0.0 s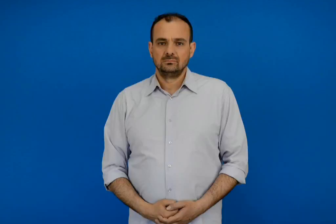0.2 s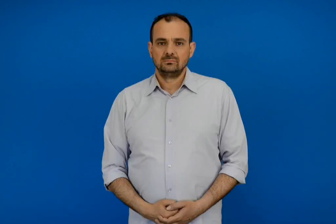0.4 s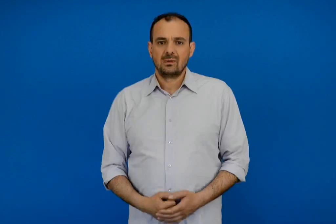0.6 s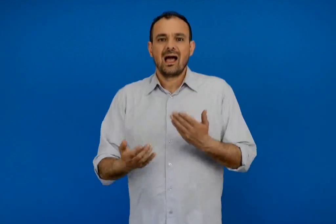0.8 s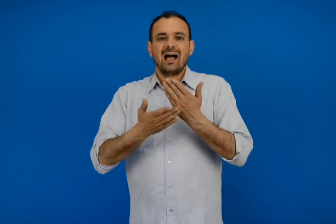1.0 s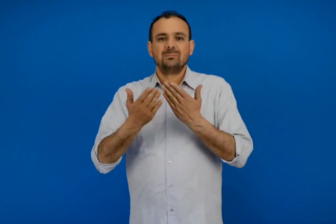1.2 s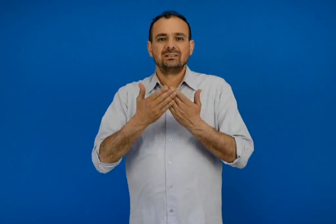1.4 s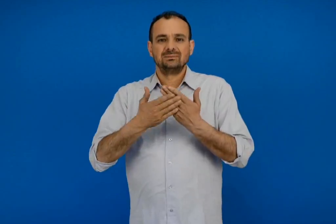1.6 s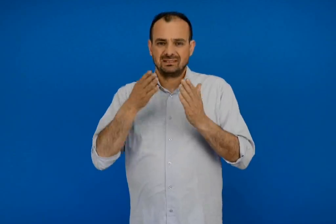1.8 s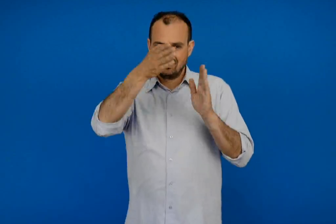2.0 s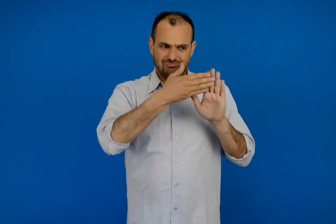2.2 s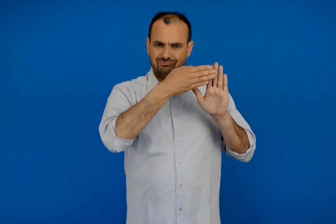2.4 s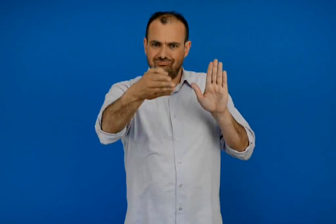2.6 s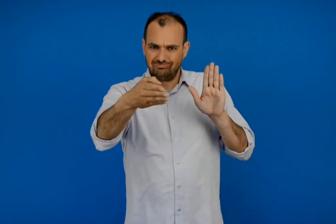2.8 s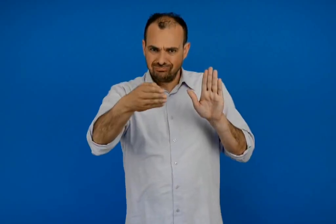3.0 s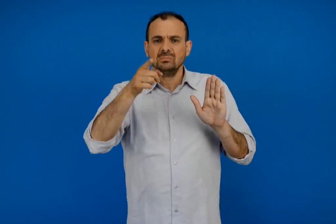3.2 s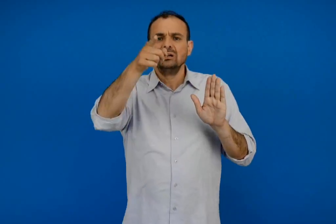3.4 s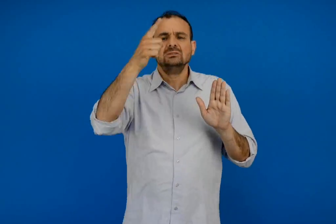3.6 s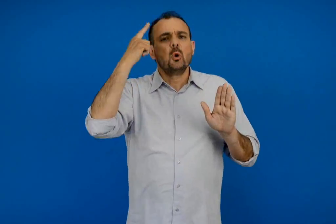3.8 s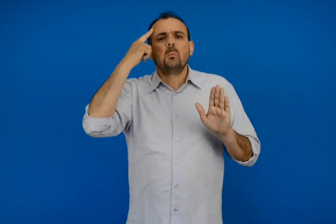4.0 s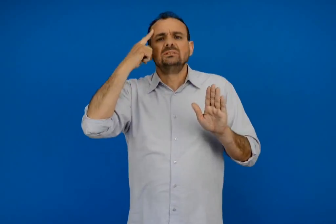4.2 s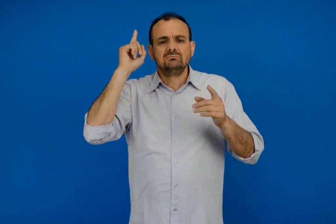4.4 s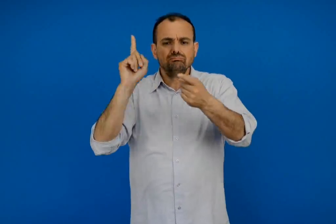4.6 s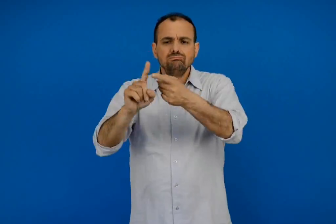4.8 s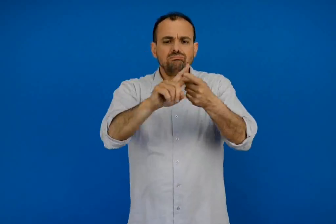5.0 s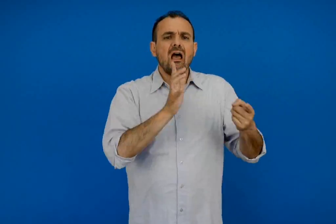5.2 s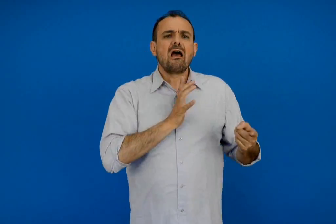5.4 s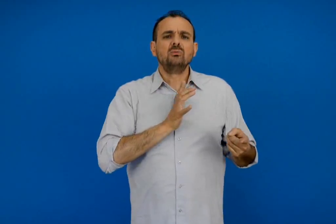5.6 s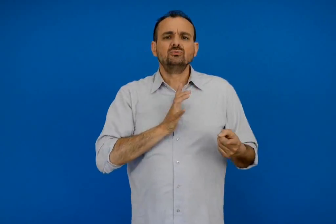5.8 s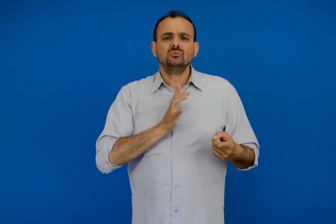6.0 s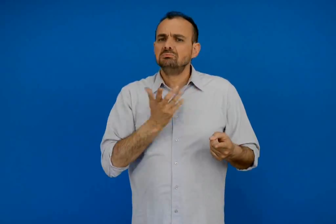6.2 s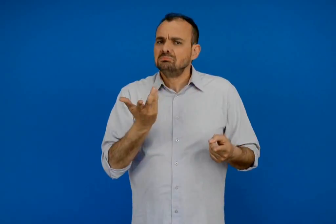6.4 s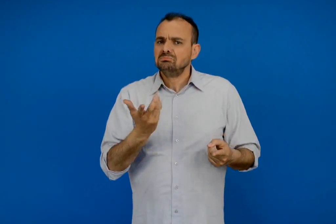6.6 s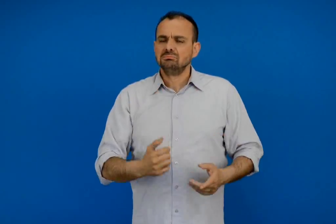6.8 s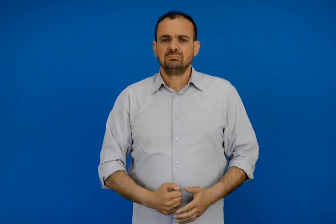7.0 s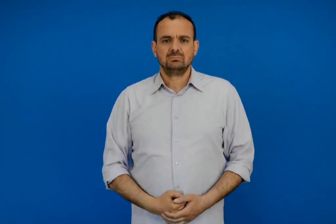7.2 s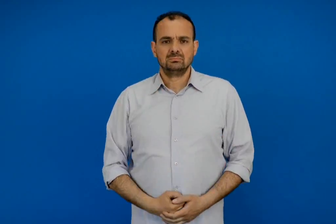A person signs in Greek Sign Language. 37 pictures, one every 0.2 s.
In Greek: κατά την επίσκεψη μας νομίζεις ότι θα συναντήσουμε ανθρώπους ;
